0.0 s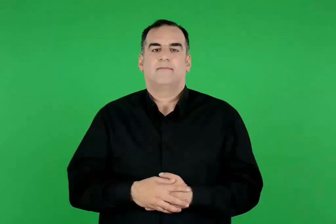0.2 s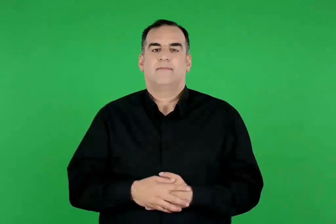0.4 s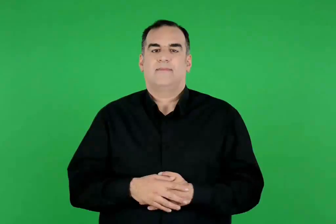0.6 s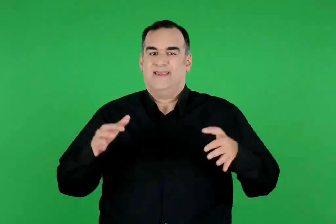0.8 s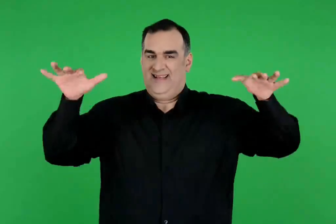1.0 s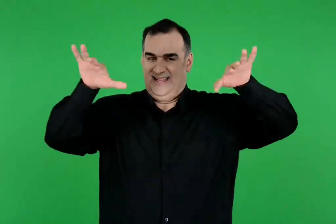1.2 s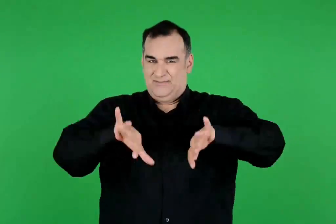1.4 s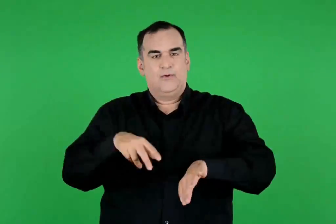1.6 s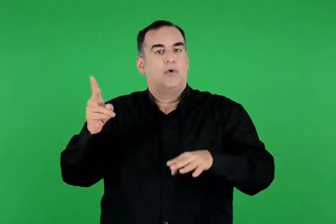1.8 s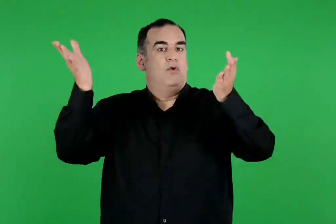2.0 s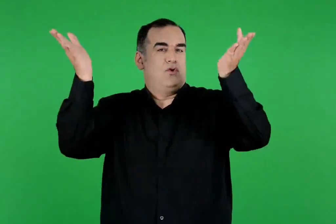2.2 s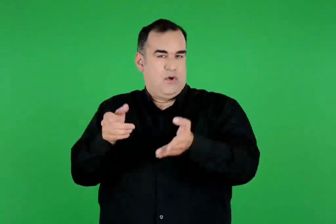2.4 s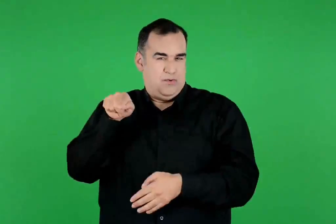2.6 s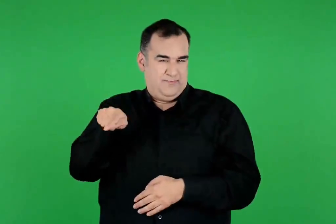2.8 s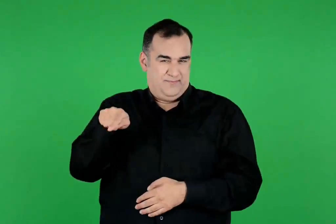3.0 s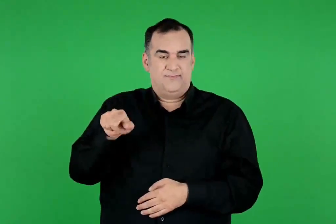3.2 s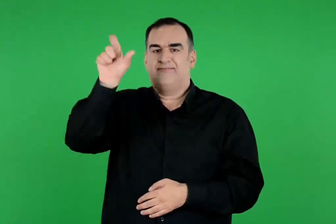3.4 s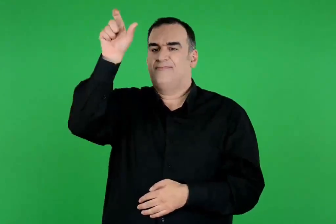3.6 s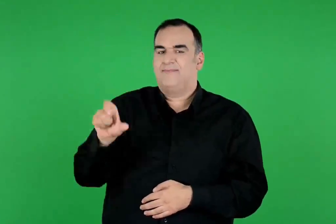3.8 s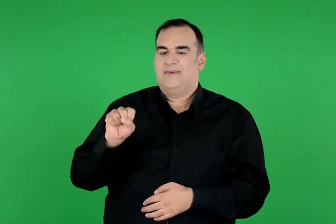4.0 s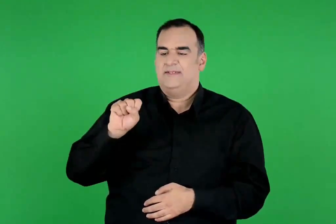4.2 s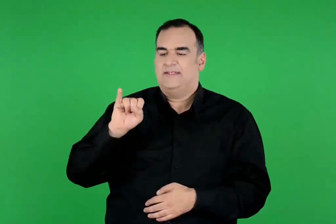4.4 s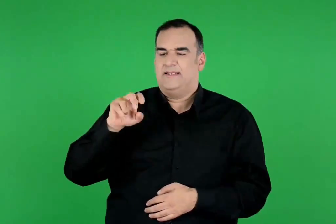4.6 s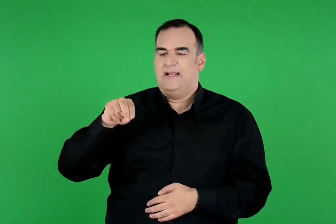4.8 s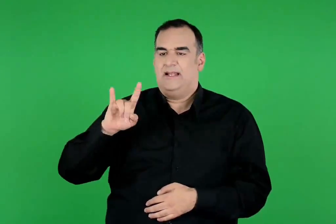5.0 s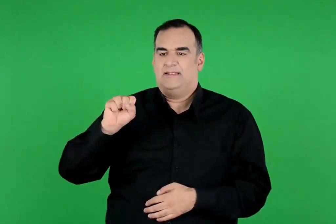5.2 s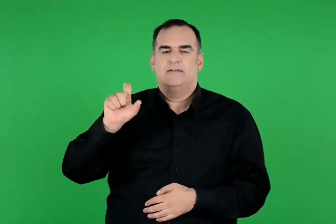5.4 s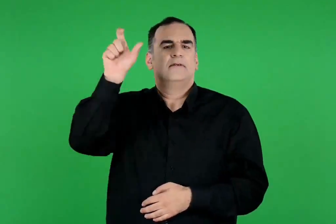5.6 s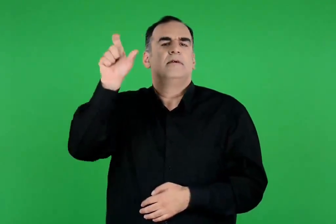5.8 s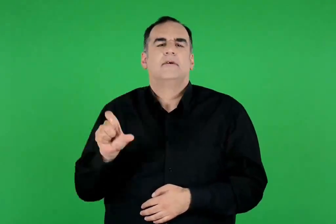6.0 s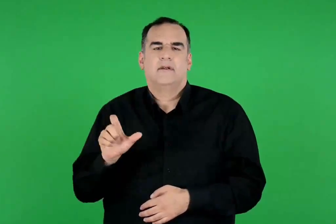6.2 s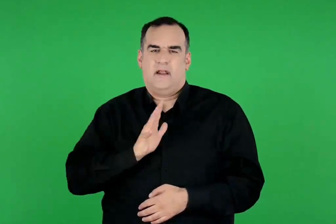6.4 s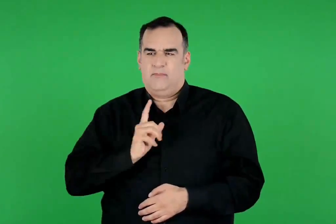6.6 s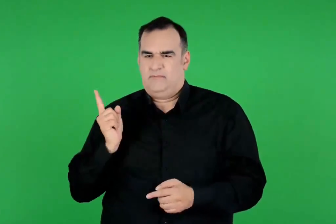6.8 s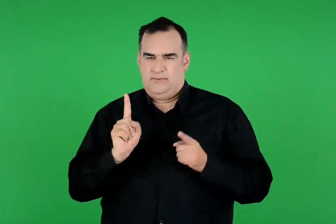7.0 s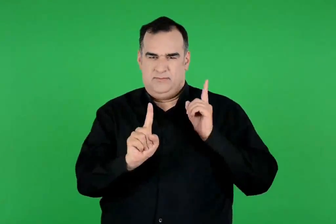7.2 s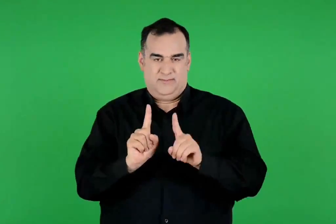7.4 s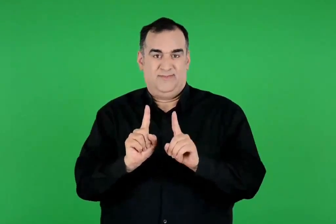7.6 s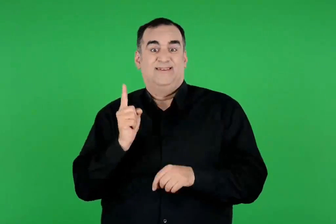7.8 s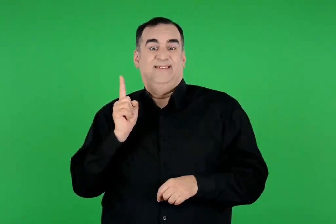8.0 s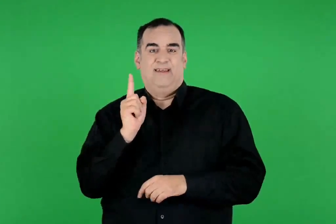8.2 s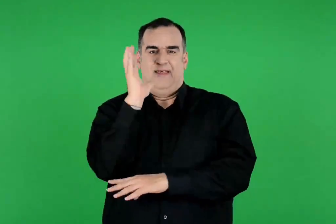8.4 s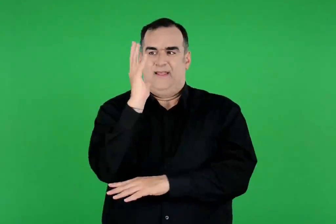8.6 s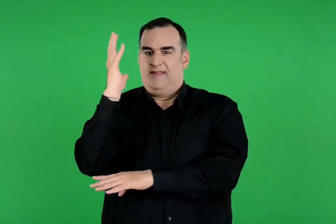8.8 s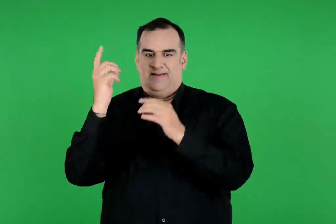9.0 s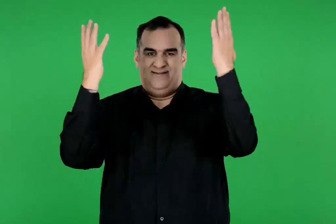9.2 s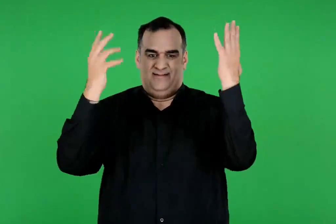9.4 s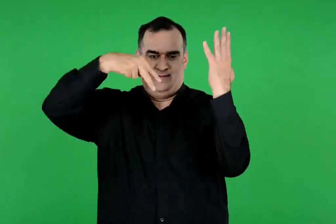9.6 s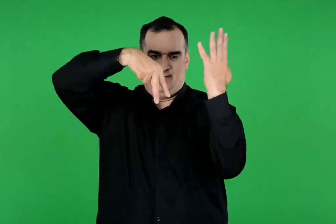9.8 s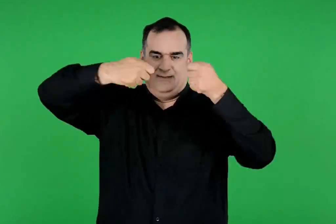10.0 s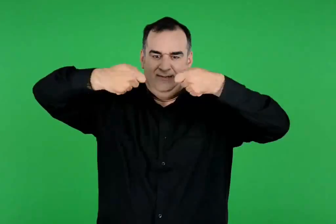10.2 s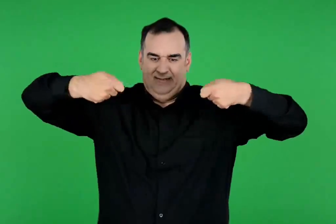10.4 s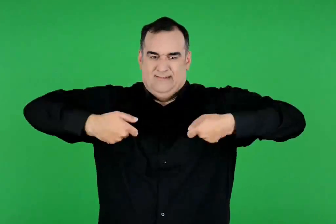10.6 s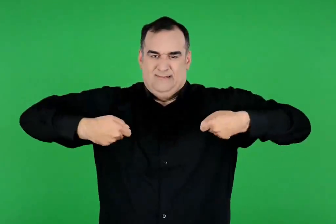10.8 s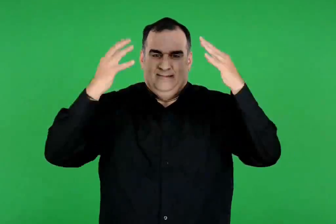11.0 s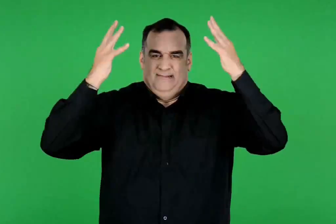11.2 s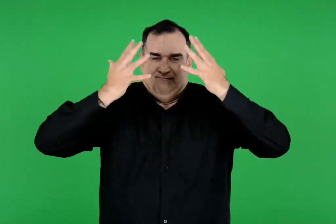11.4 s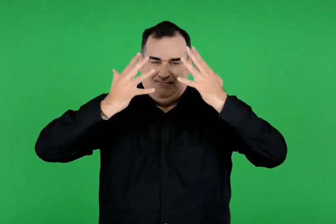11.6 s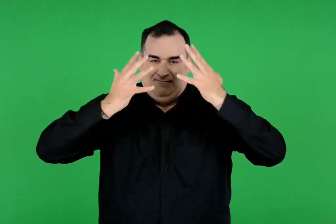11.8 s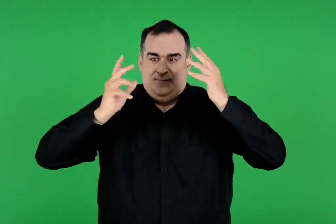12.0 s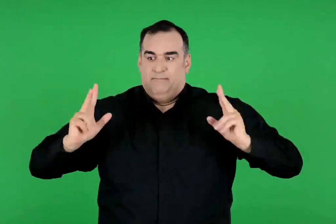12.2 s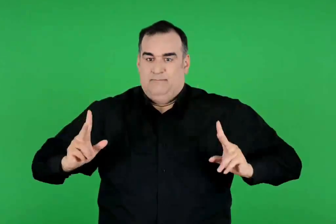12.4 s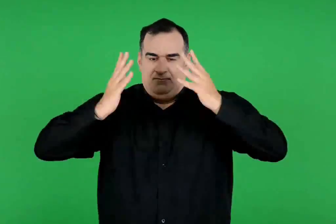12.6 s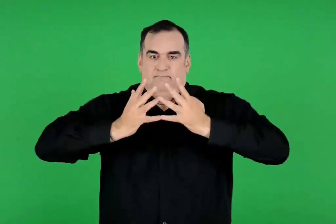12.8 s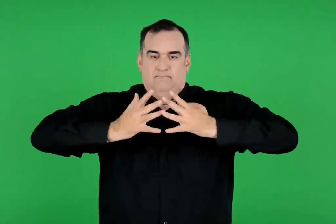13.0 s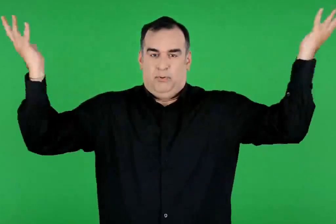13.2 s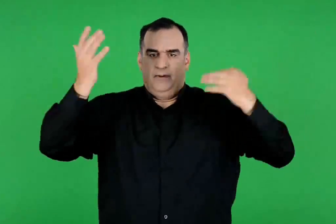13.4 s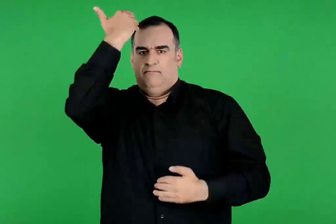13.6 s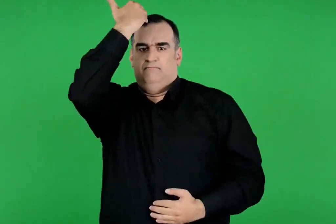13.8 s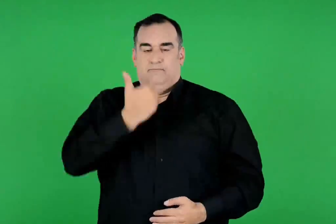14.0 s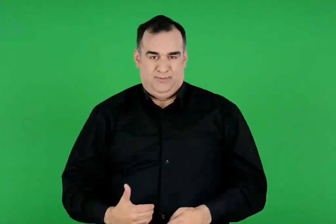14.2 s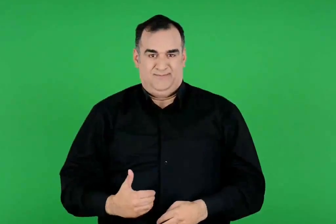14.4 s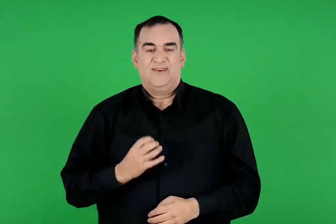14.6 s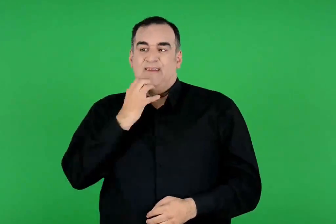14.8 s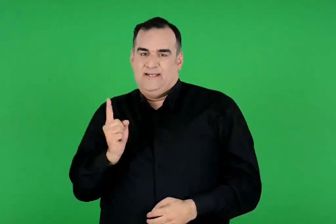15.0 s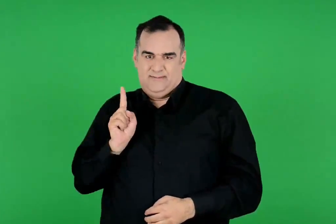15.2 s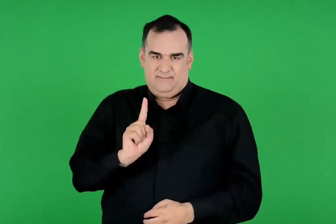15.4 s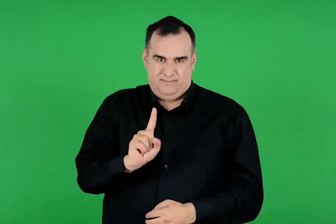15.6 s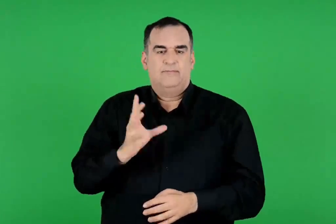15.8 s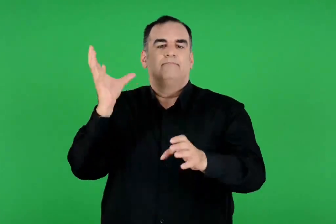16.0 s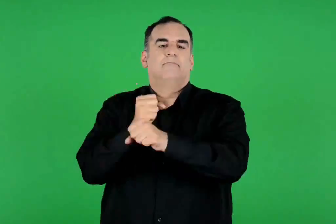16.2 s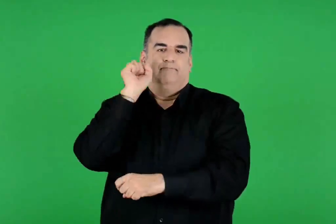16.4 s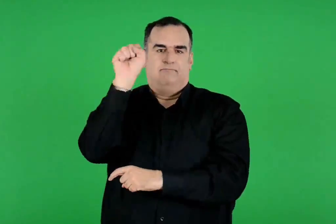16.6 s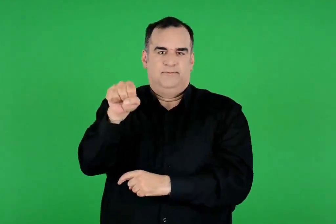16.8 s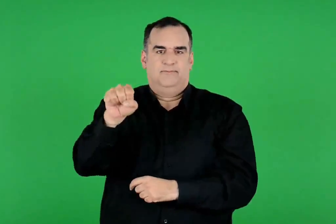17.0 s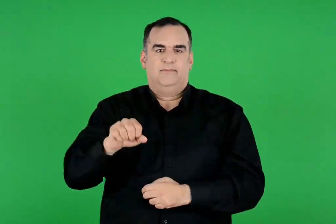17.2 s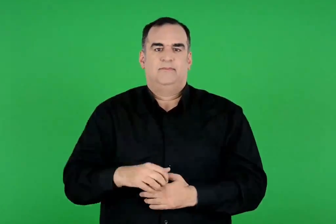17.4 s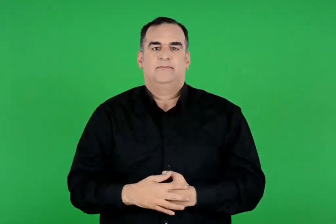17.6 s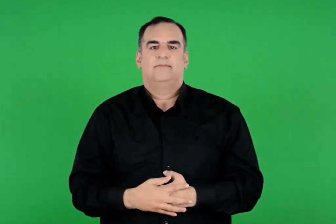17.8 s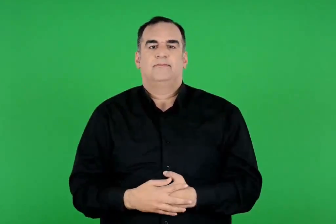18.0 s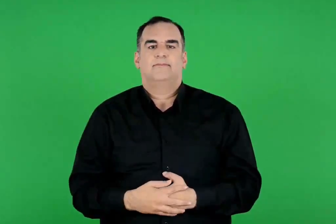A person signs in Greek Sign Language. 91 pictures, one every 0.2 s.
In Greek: στον ισθμό της κορίνθου σκότωσε τον σίνη , που λύγιζε τις κορυφές δυο πεύκων , έδενε πάνω τους διαβάτες , άφηνε μετά τα πεύκα ελεύθερα κι οι άνθρωποι γίνονταν δυο κομμάτια
